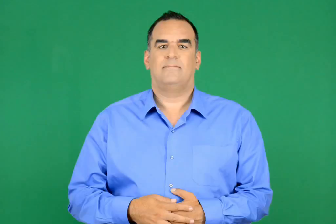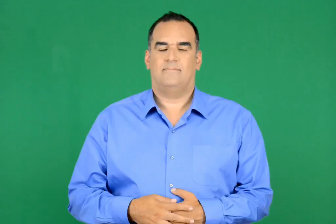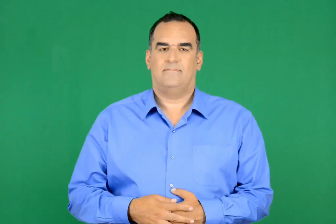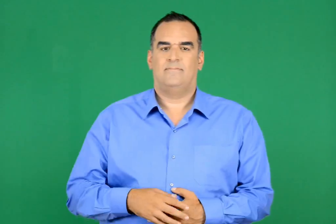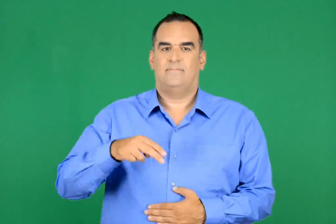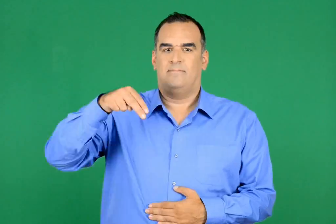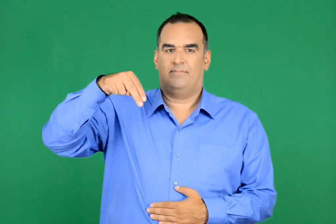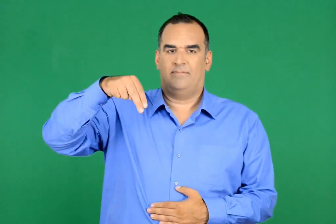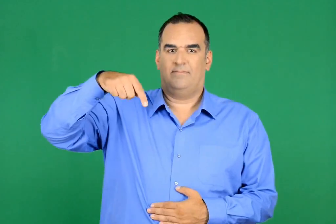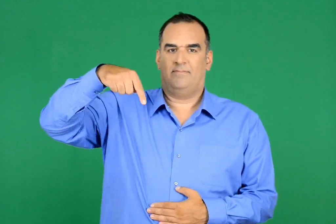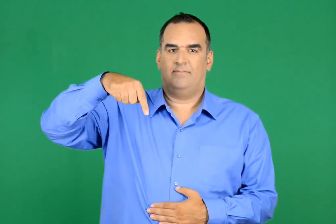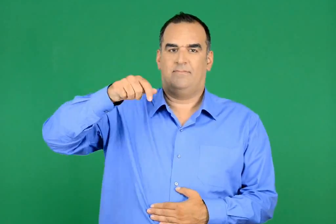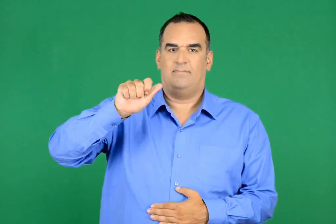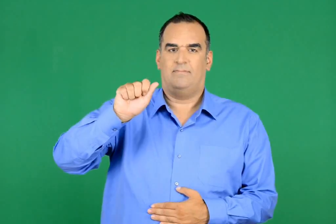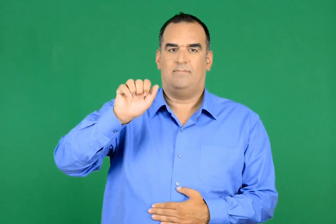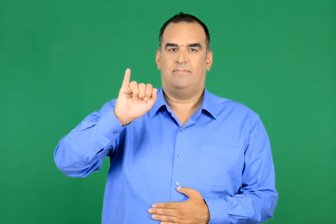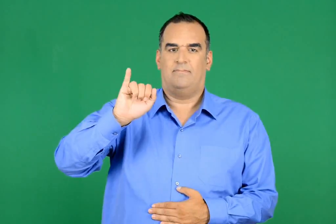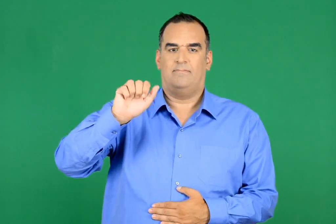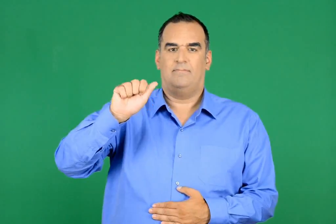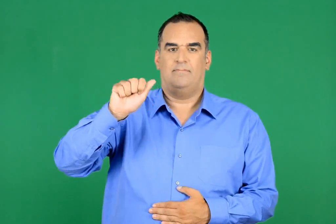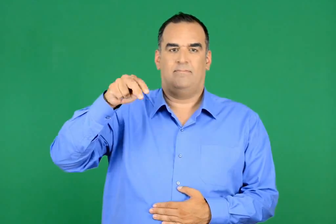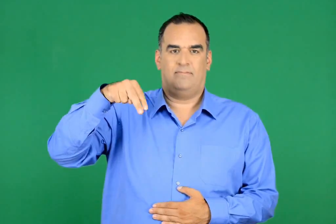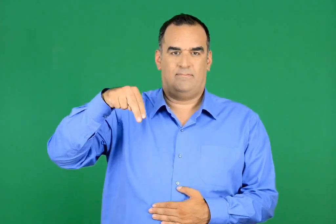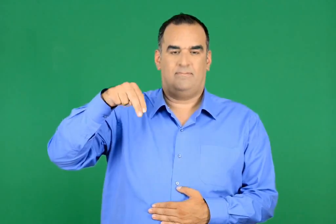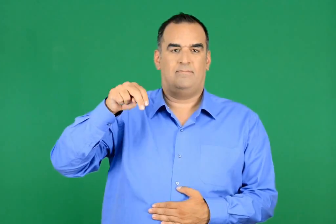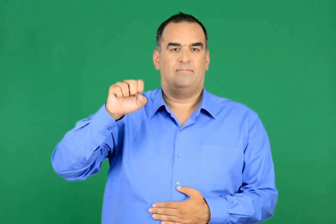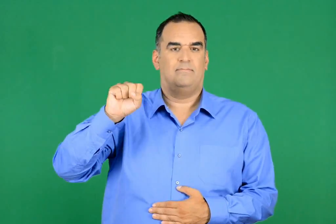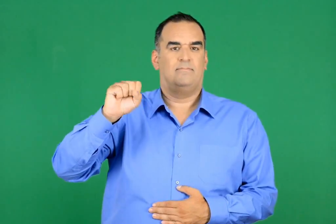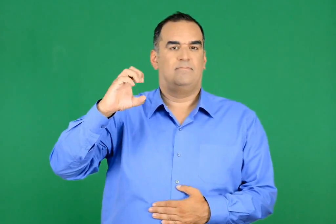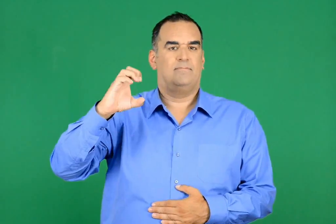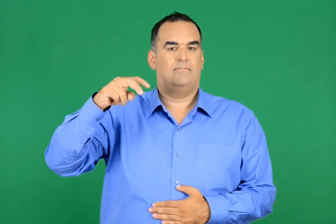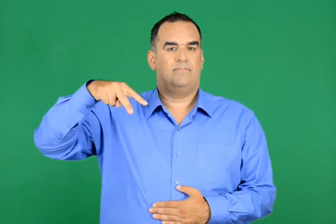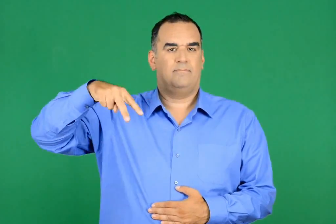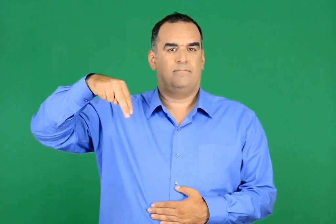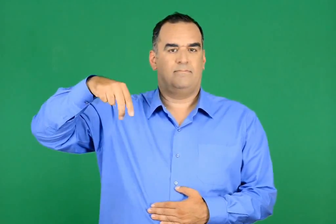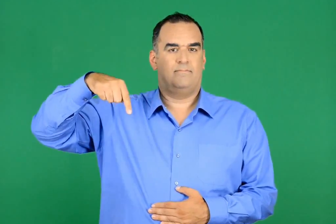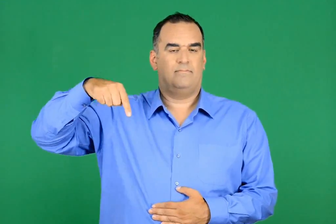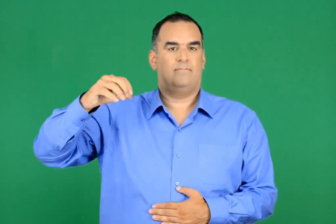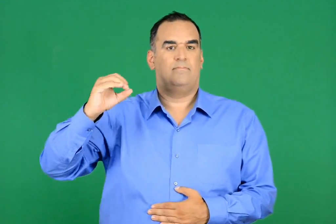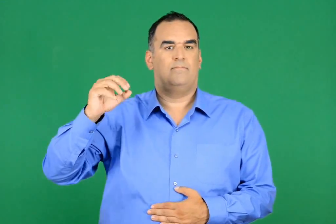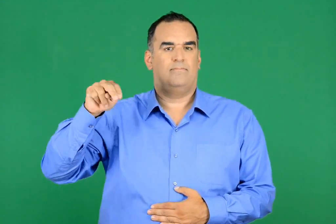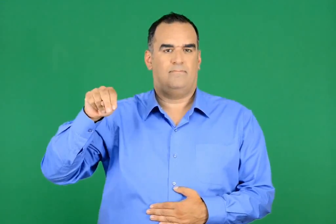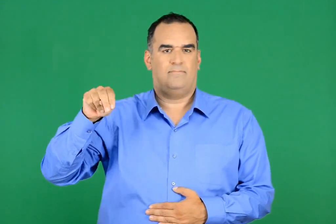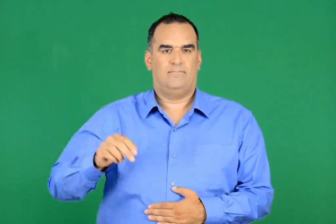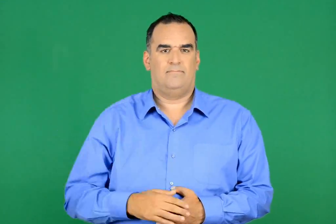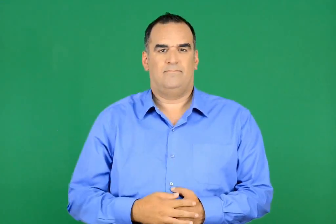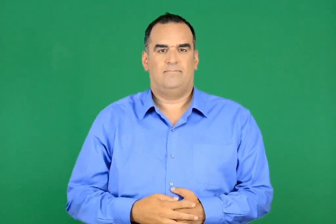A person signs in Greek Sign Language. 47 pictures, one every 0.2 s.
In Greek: ντάιαν σέλντον
